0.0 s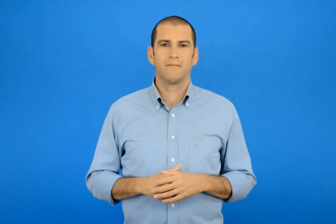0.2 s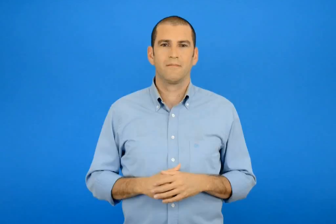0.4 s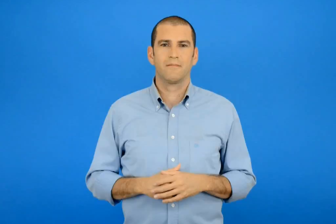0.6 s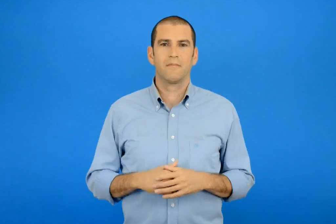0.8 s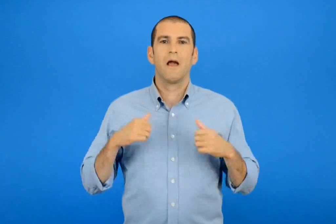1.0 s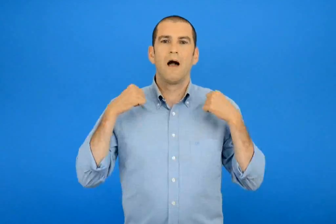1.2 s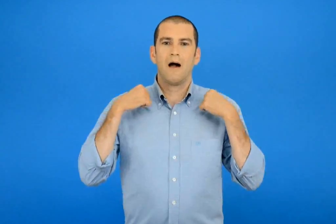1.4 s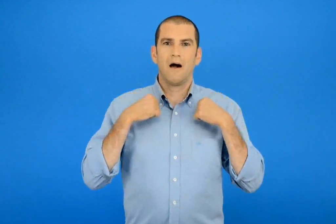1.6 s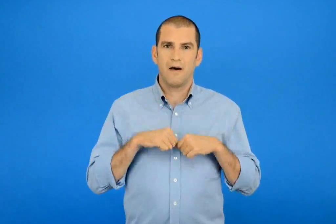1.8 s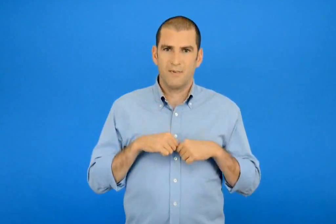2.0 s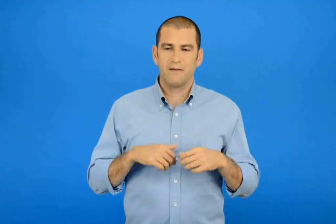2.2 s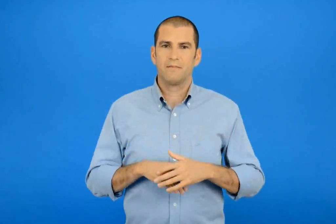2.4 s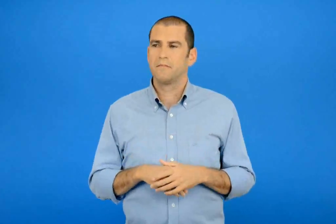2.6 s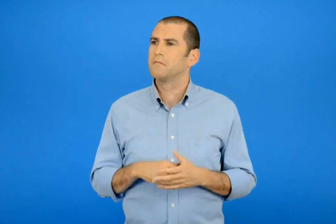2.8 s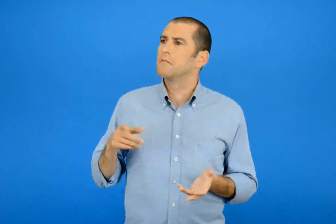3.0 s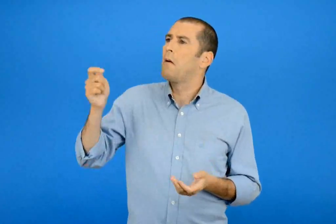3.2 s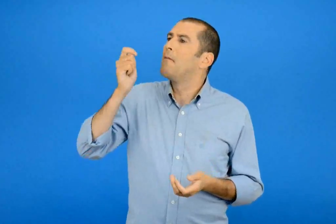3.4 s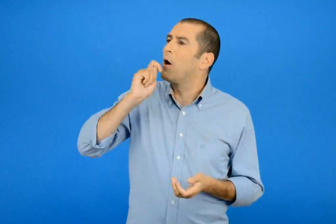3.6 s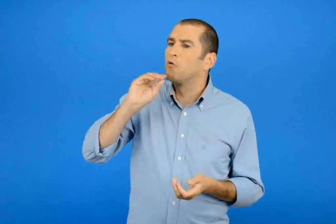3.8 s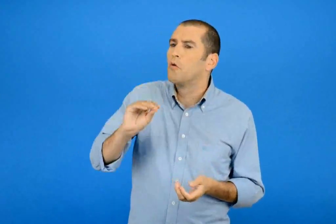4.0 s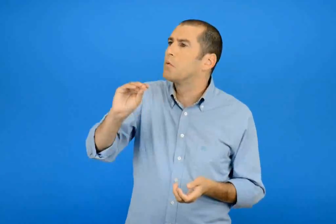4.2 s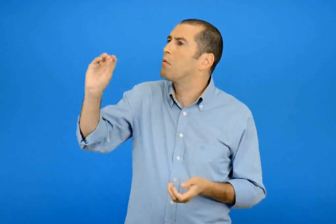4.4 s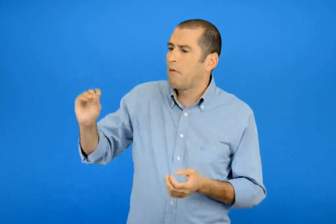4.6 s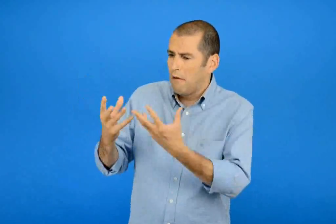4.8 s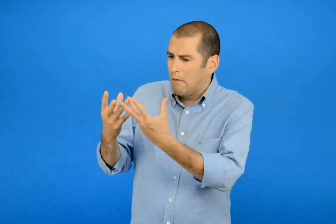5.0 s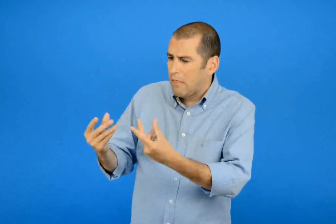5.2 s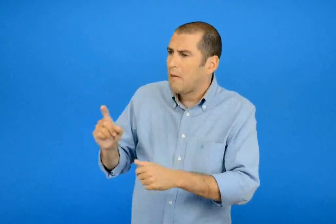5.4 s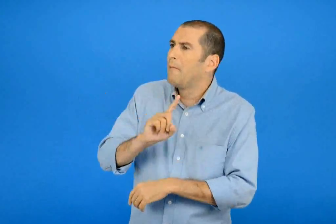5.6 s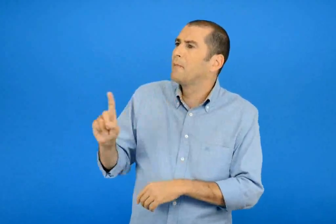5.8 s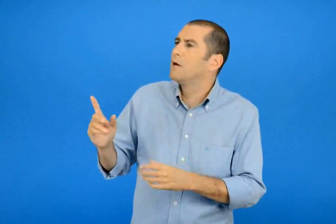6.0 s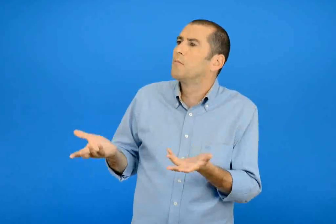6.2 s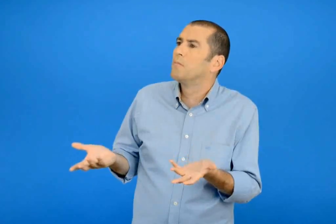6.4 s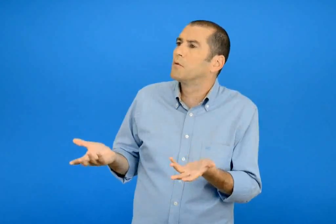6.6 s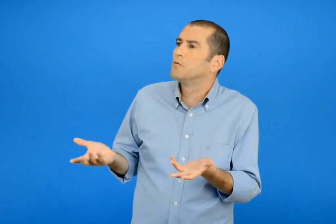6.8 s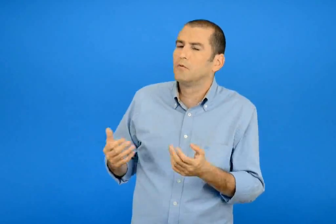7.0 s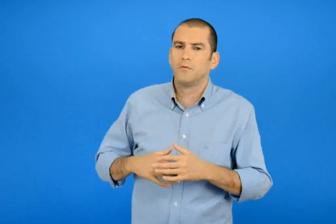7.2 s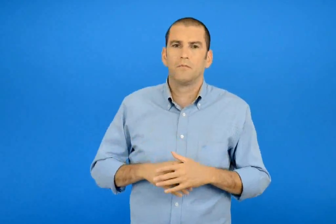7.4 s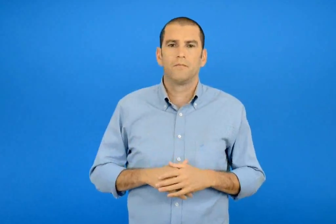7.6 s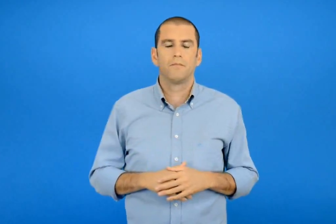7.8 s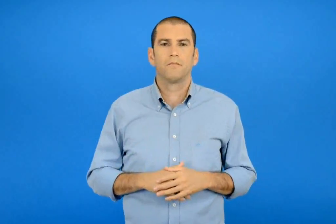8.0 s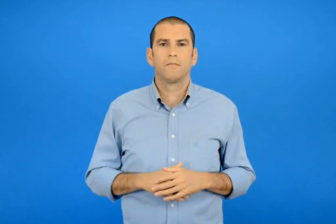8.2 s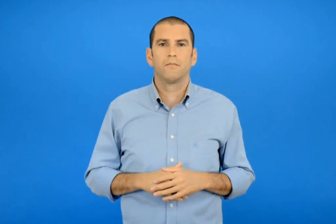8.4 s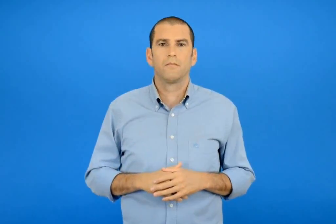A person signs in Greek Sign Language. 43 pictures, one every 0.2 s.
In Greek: αρμπεν και που βάζατε τα παγωτά για να μη λιώνουν ;
